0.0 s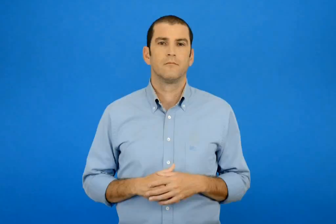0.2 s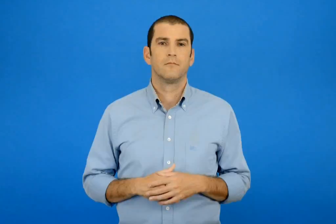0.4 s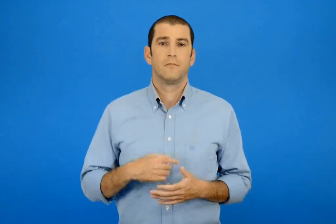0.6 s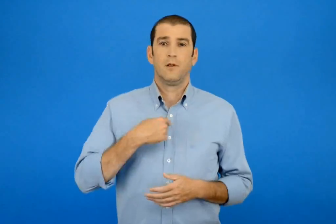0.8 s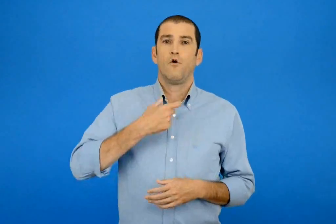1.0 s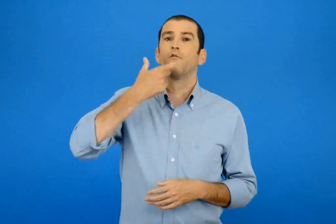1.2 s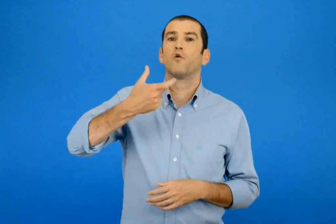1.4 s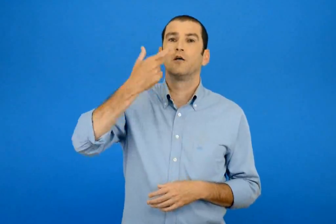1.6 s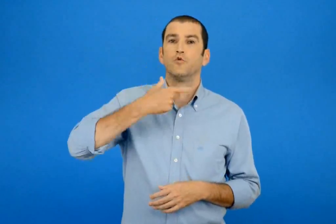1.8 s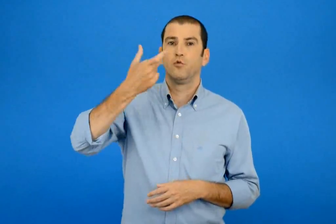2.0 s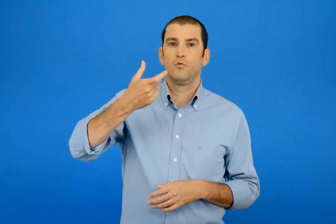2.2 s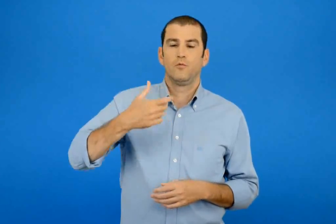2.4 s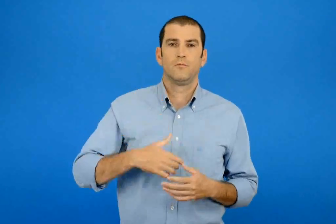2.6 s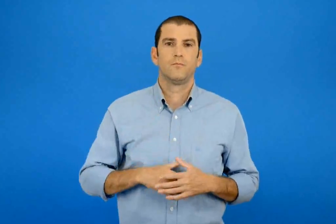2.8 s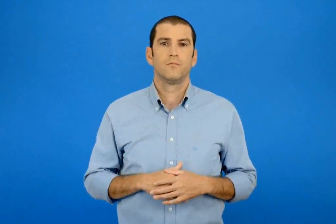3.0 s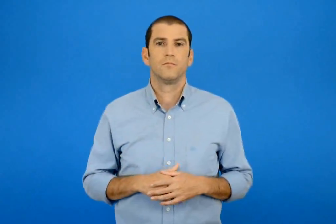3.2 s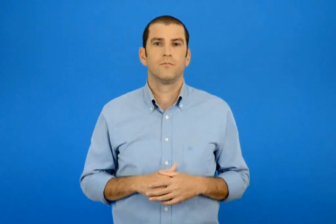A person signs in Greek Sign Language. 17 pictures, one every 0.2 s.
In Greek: φωνάζω
